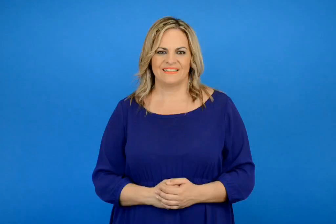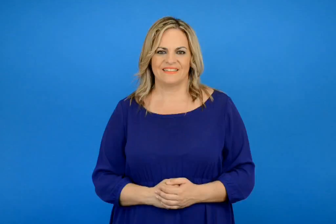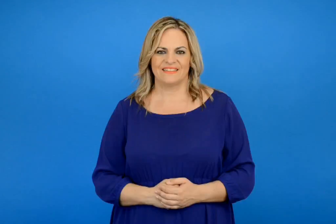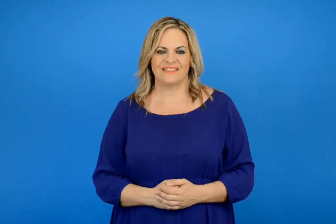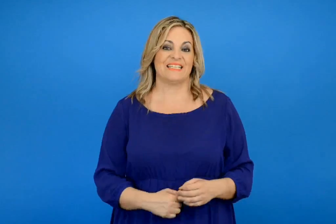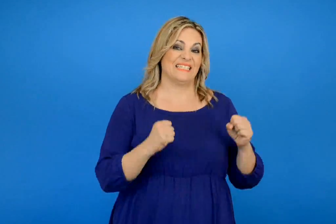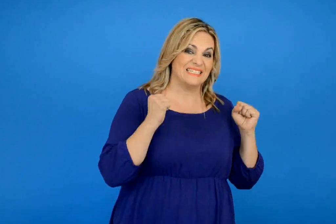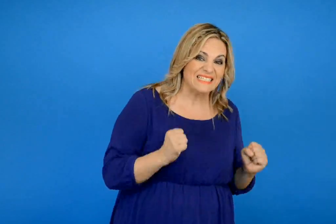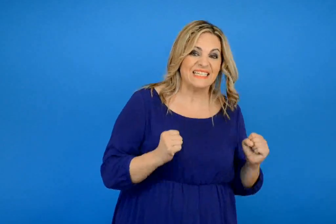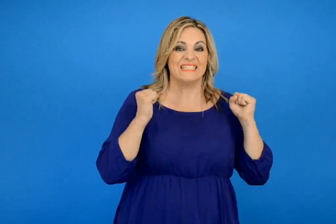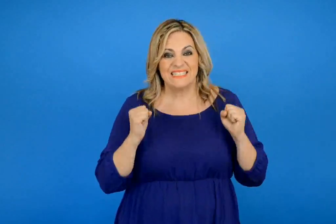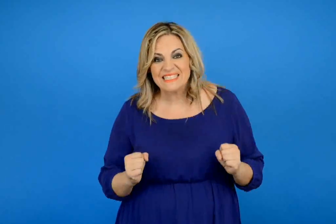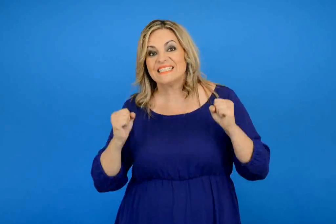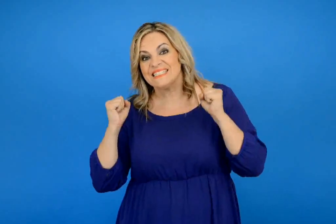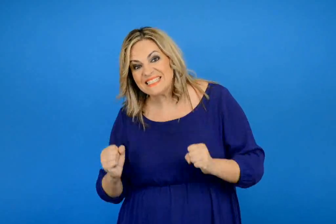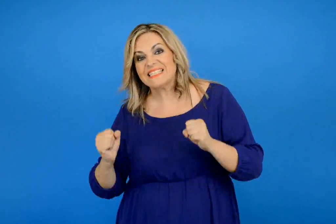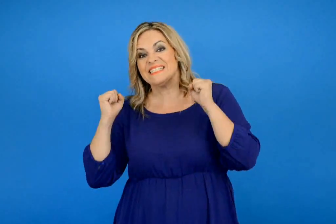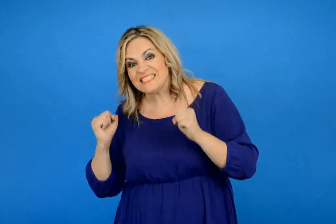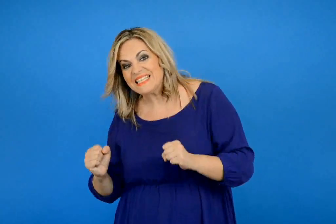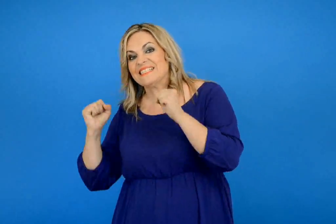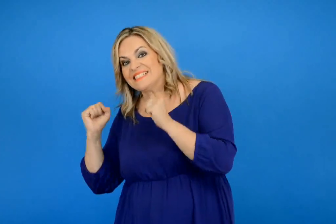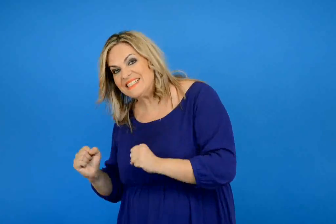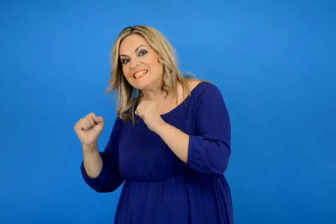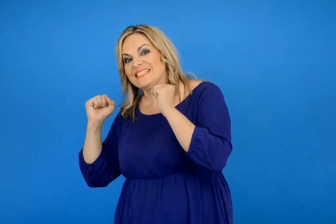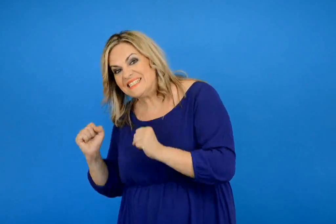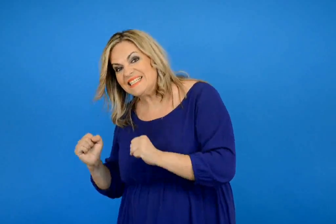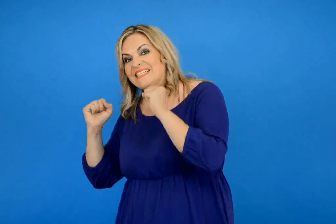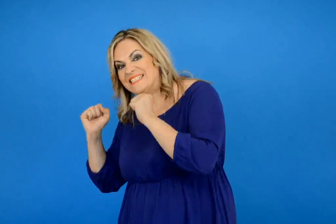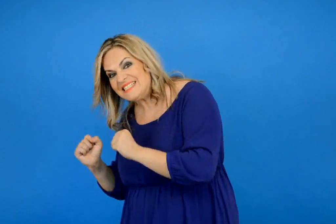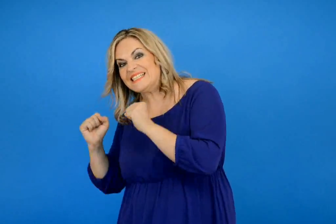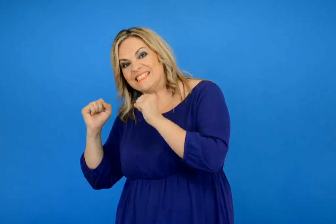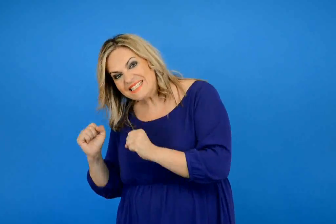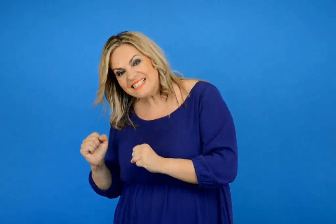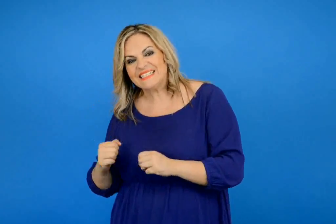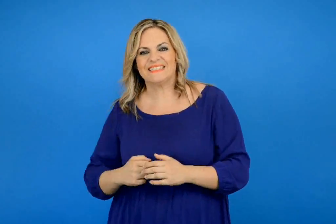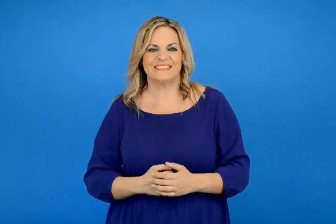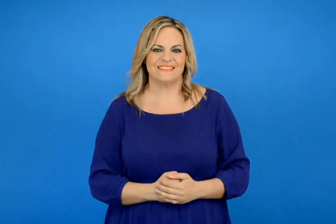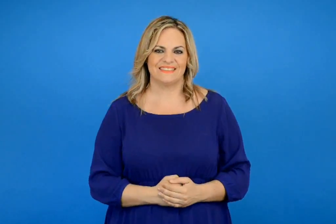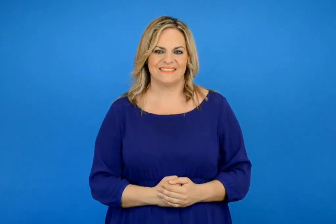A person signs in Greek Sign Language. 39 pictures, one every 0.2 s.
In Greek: ζει ζει ζει ζει ζει ζει ζει ζει
